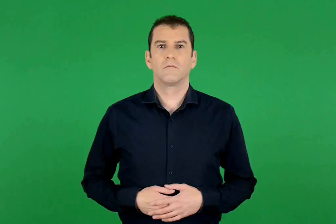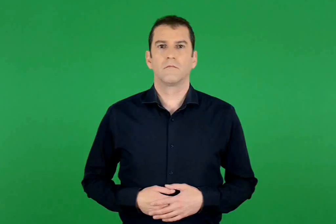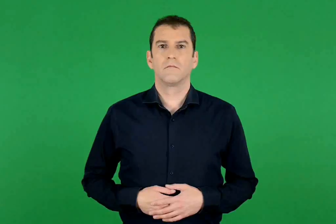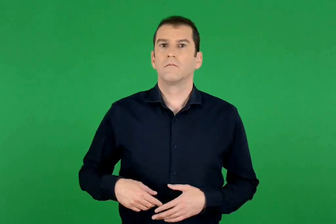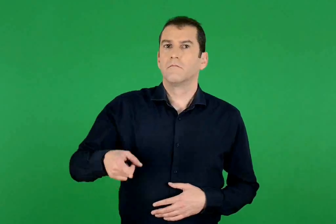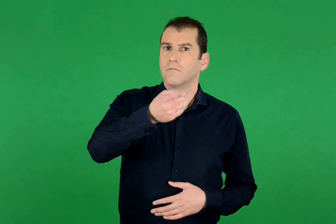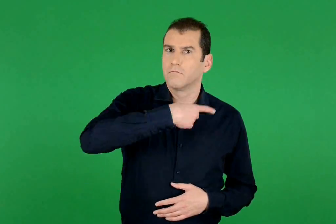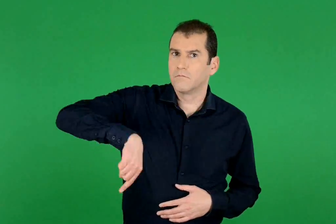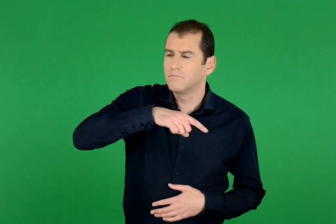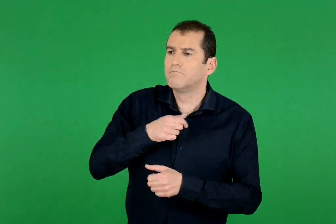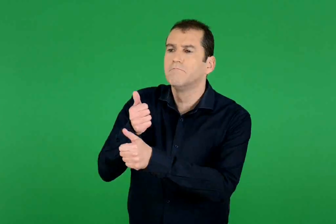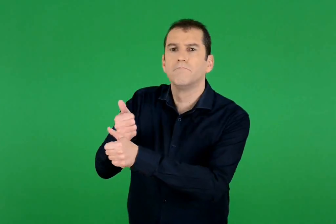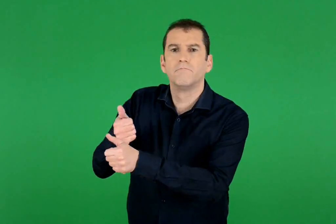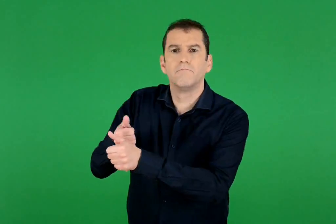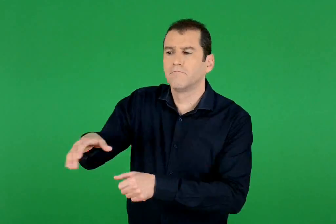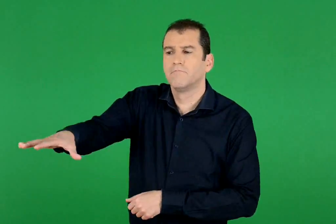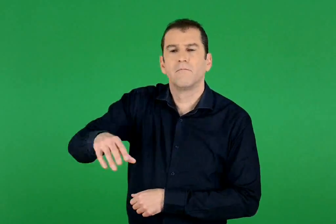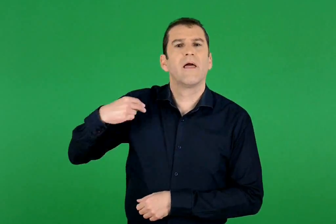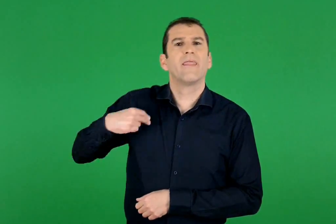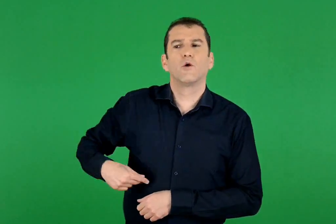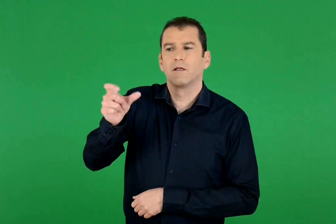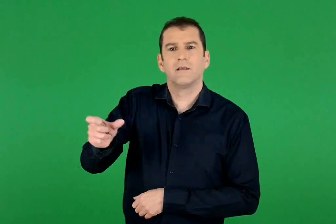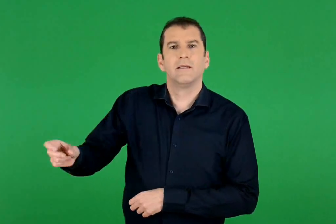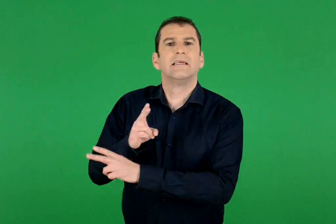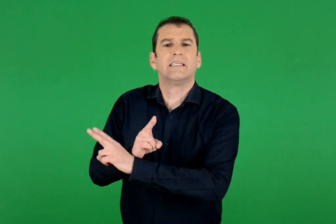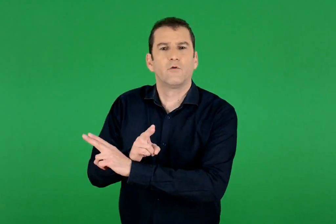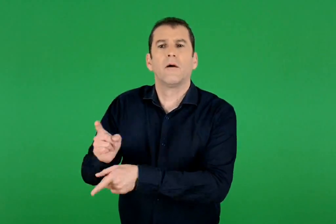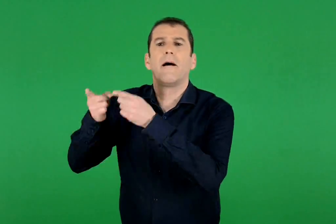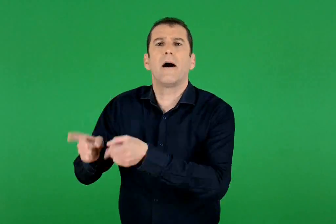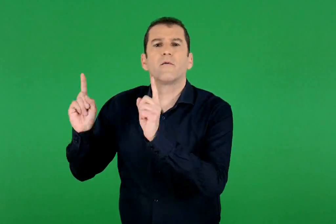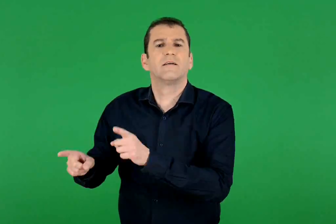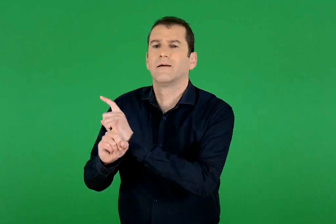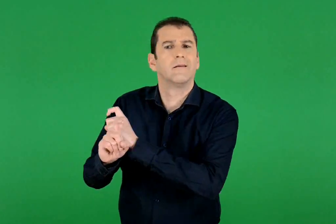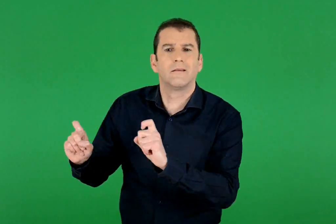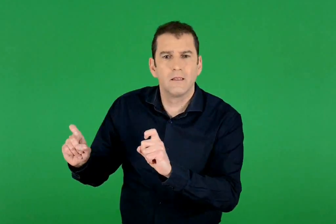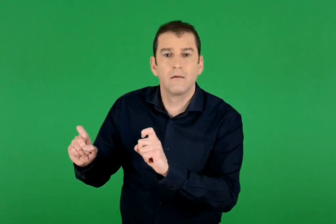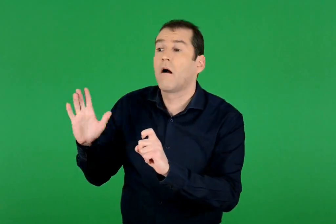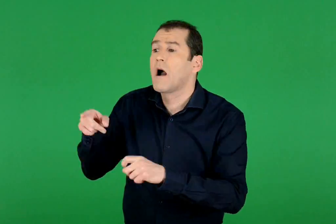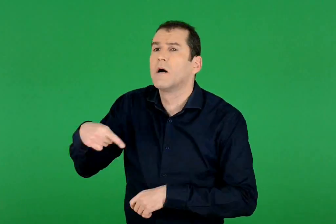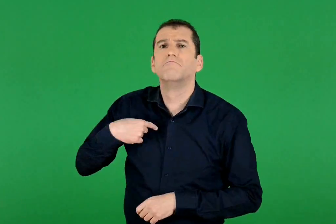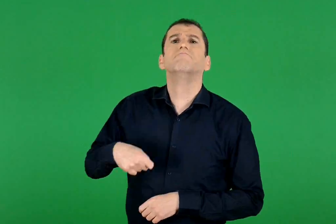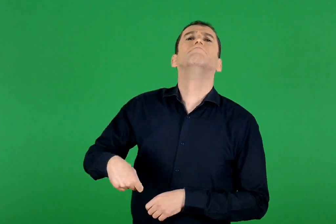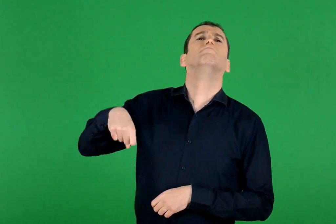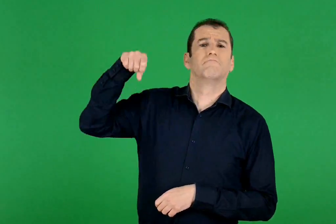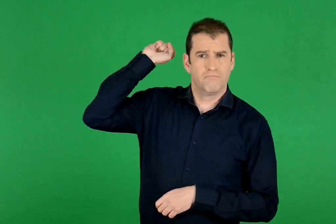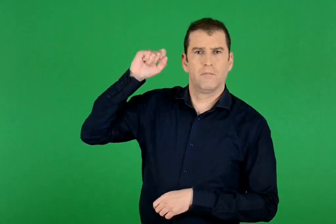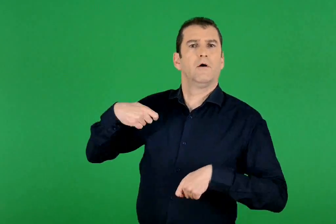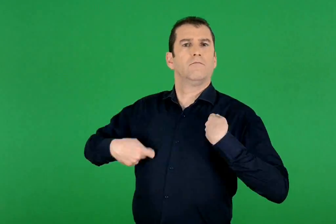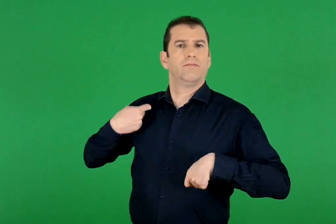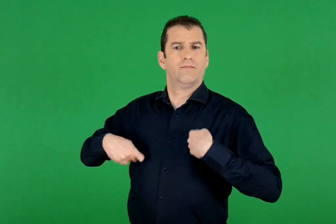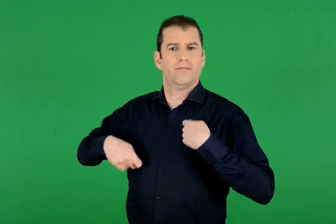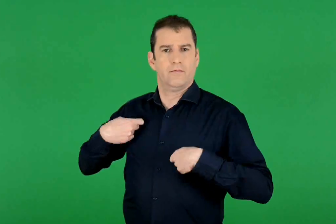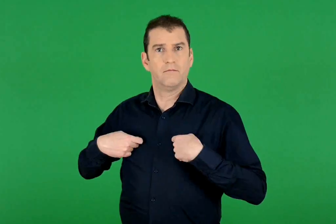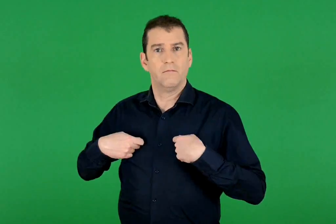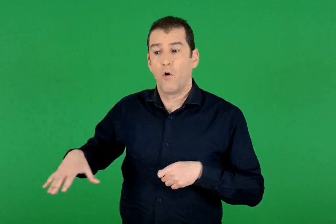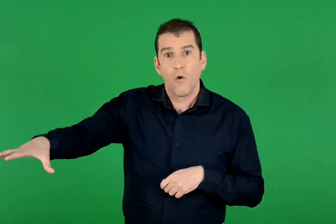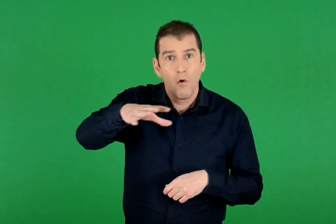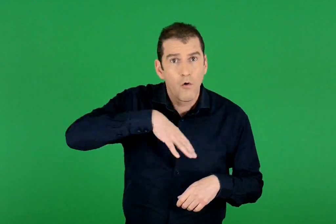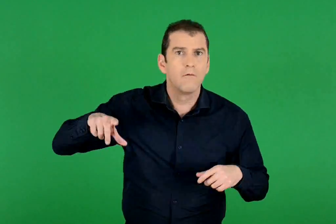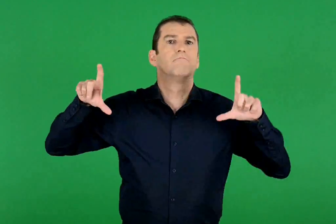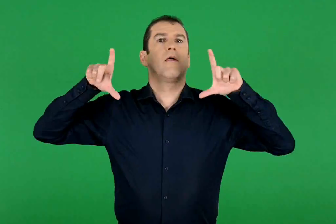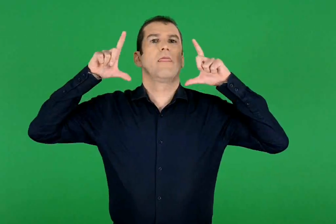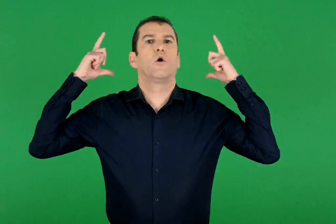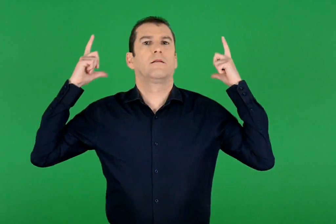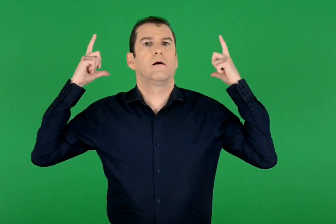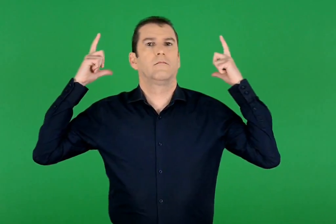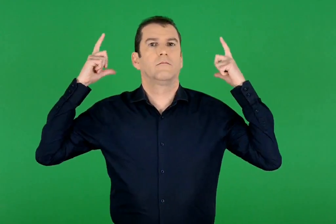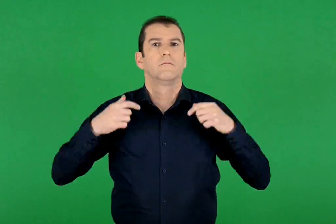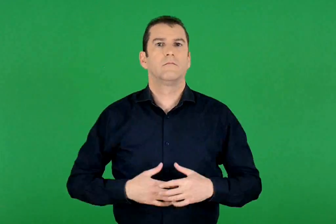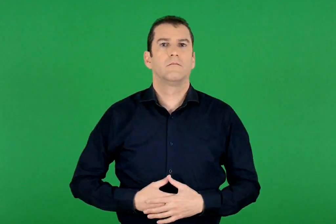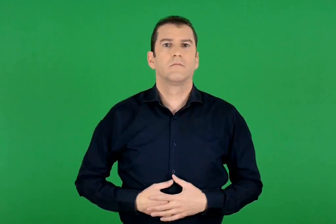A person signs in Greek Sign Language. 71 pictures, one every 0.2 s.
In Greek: να παρακολουθούμε τι αποφασίζουν οι δημοτικοί σύμβουλοι και να διαμαρτυρόμαστε όταν δε συμφωνούμε. αυτό είναι δημοκρατία
